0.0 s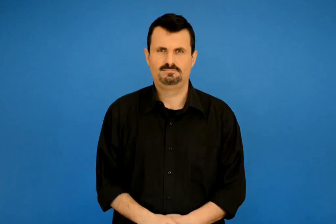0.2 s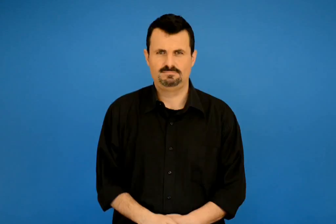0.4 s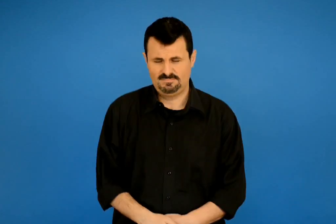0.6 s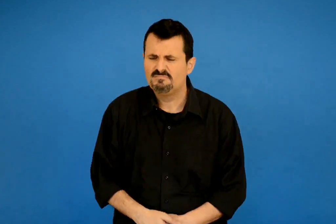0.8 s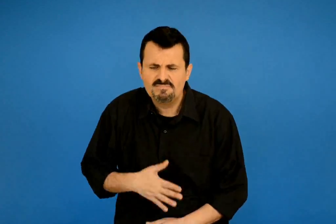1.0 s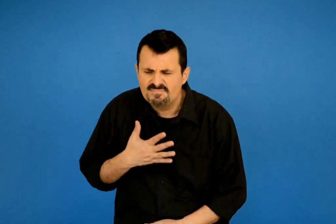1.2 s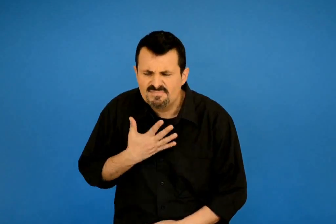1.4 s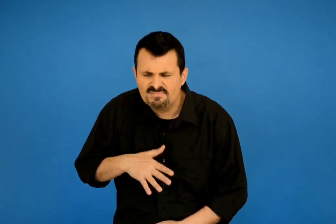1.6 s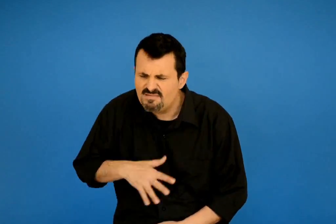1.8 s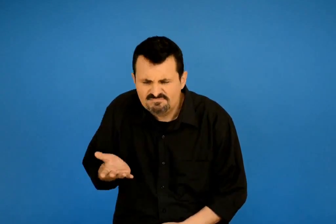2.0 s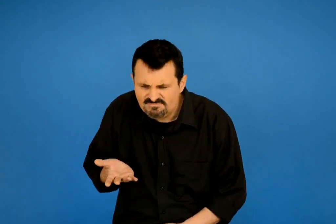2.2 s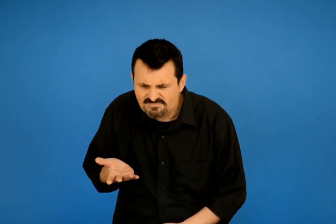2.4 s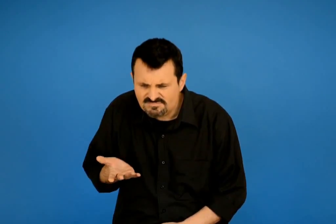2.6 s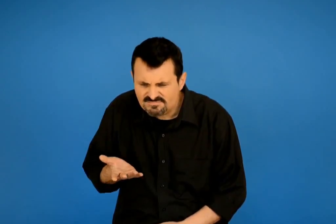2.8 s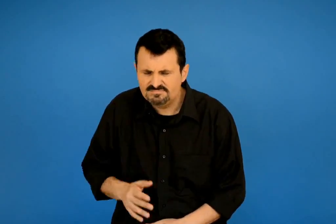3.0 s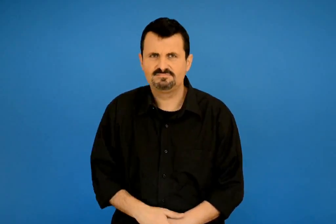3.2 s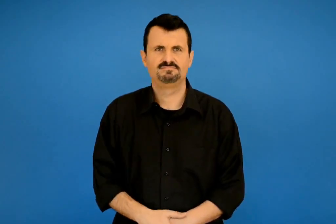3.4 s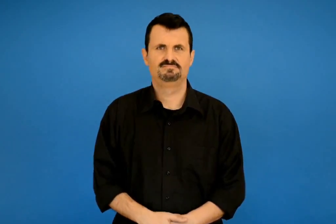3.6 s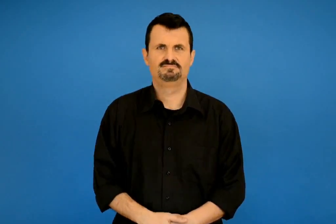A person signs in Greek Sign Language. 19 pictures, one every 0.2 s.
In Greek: τι θέλεις ;
